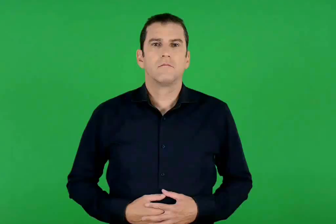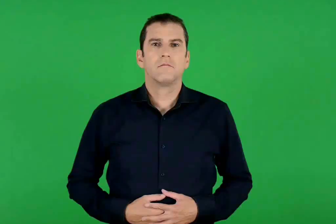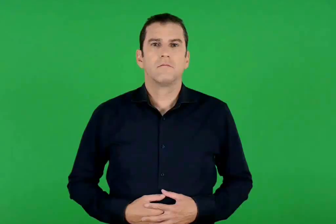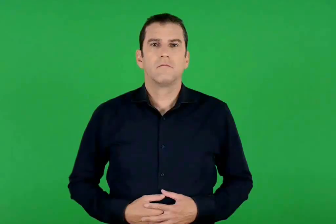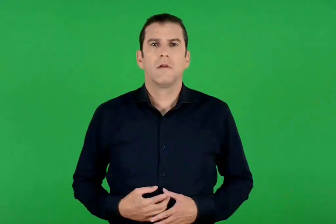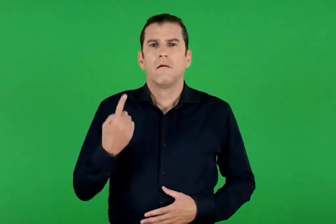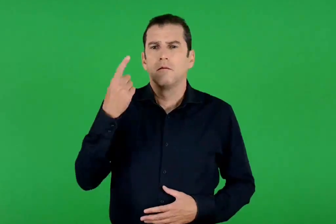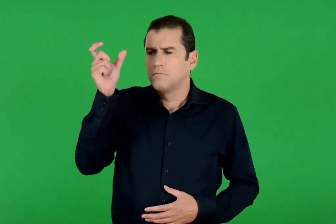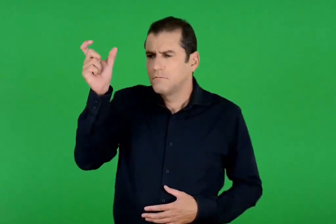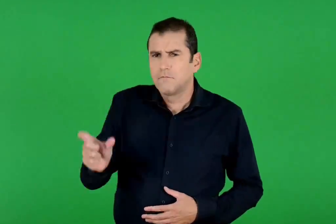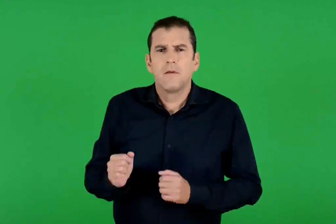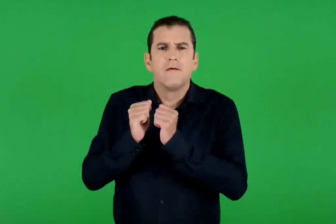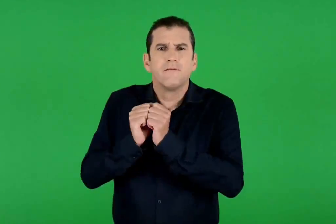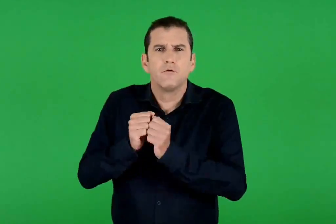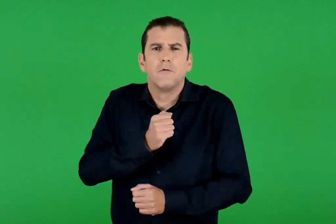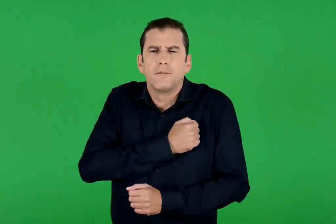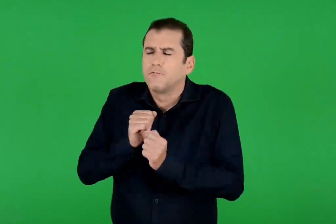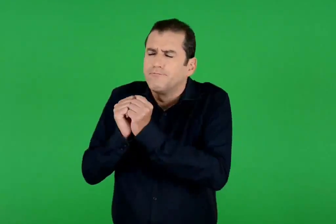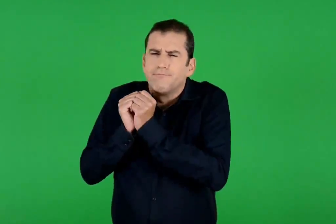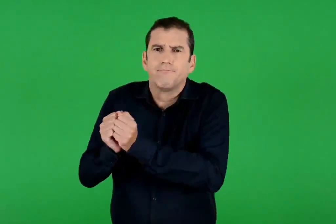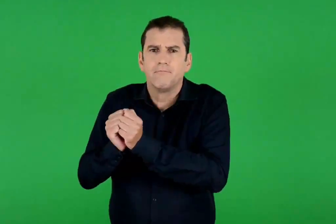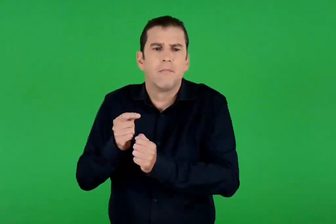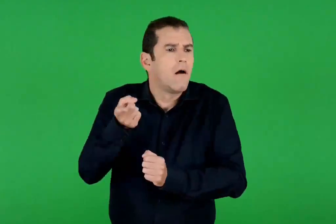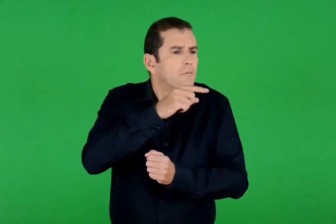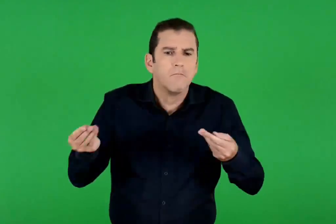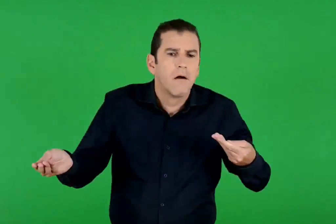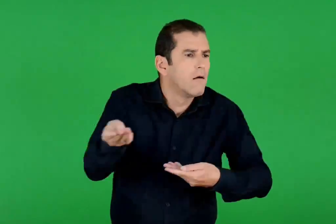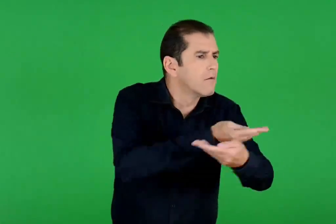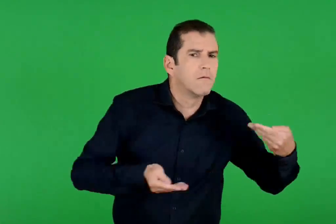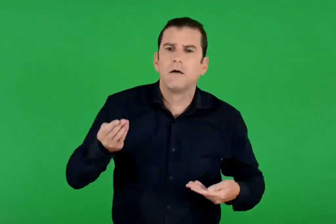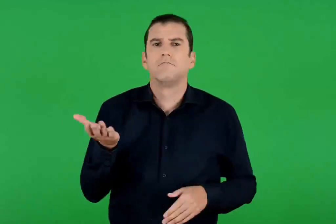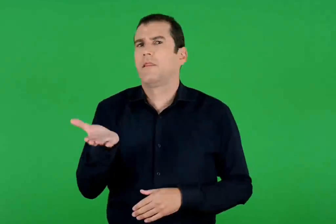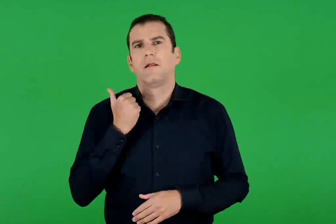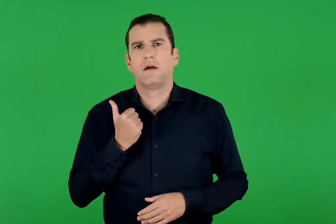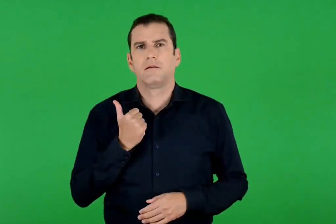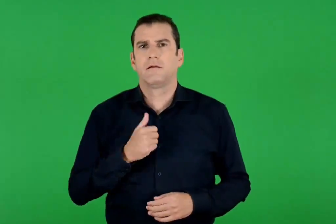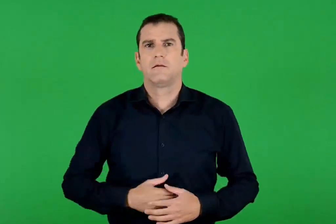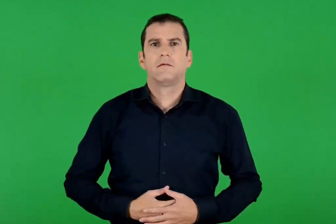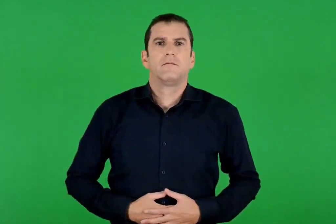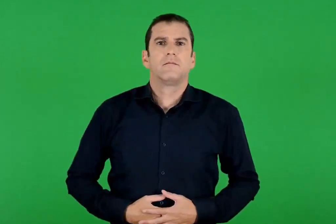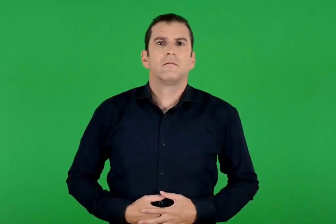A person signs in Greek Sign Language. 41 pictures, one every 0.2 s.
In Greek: δεν υπάρχει αντάλλαγμα ενός πιστού φίλου
